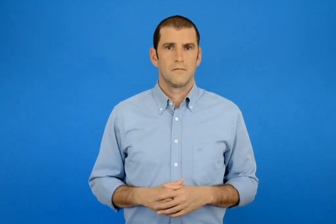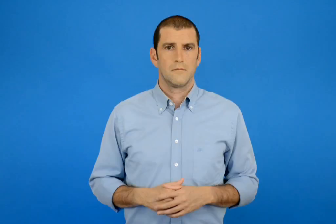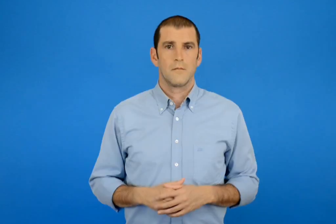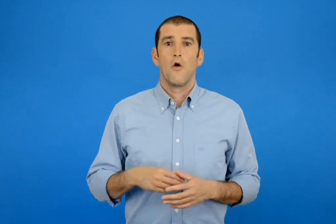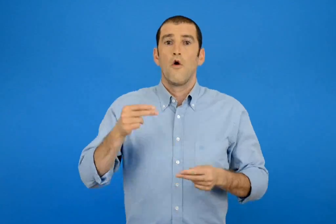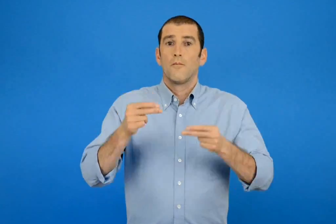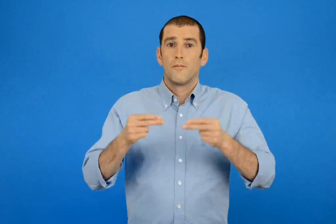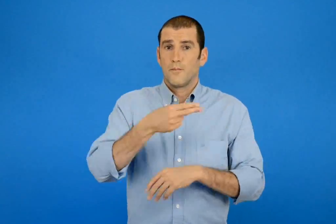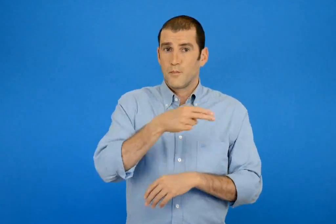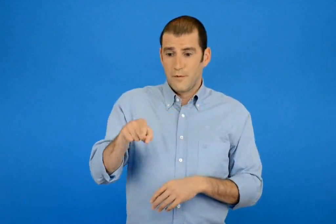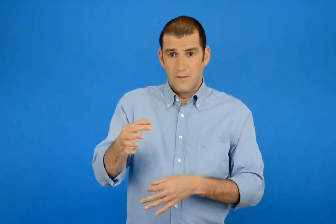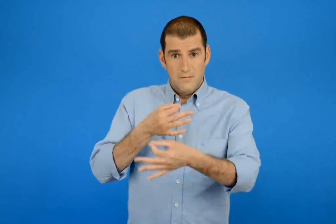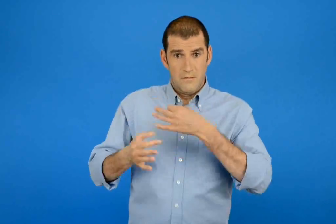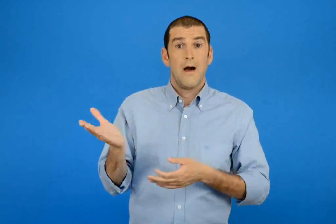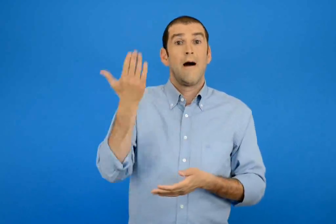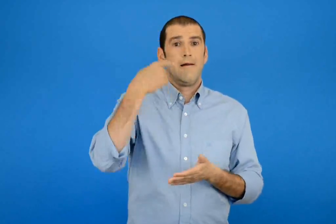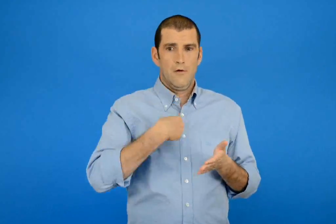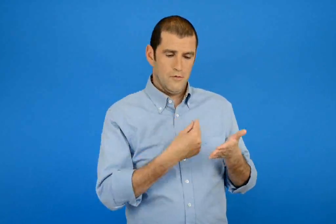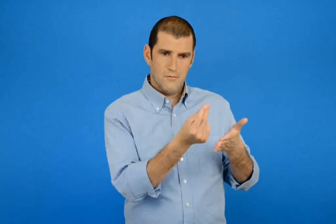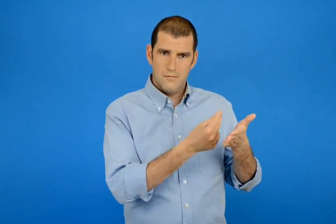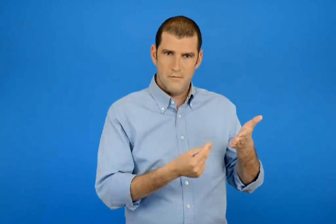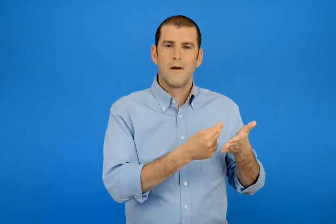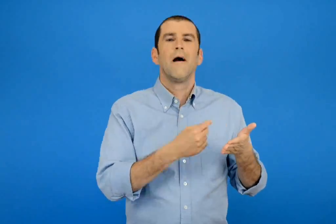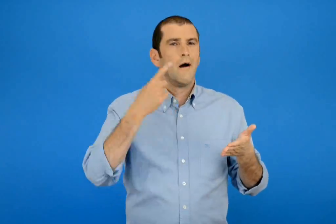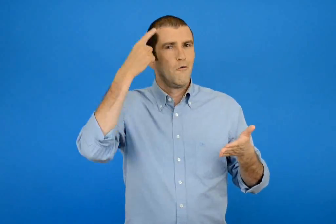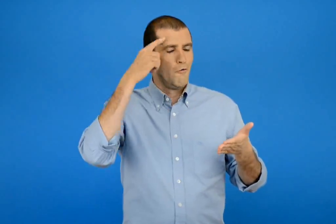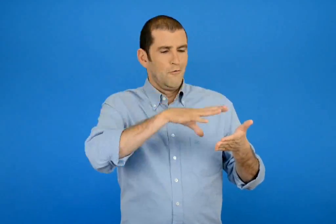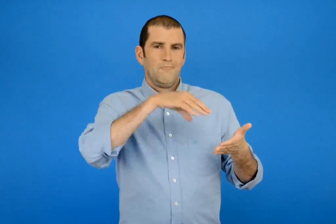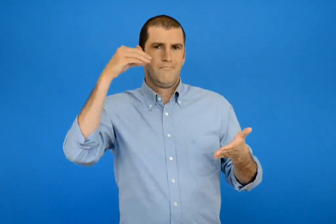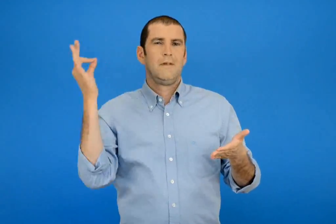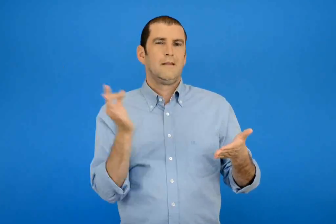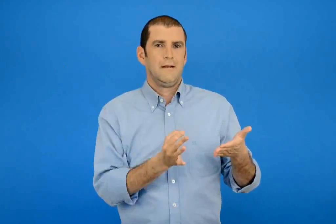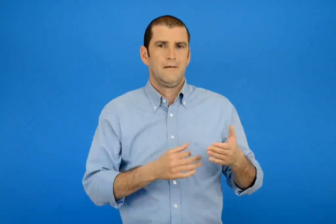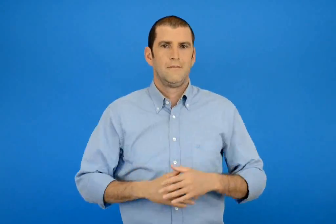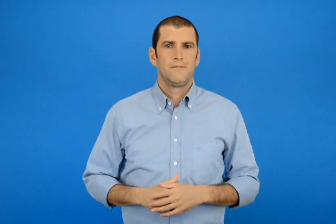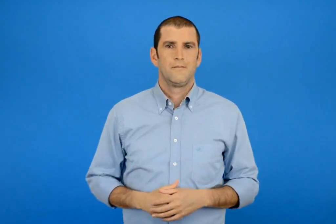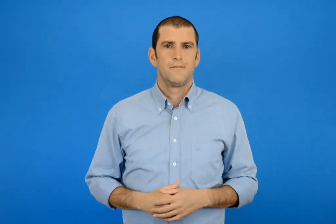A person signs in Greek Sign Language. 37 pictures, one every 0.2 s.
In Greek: αν ζωγραφίσω οτιδήποτε μου λέει το πρόβλημα θα το καταλάβω καλυτέρα
